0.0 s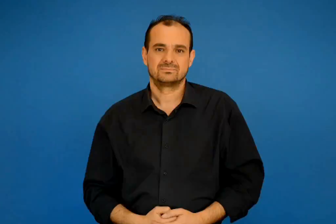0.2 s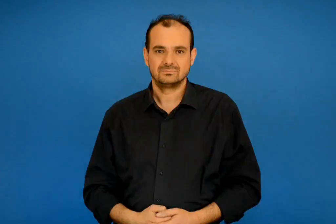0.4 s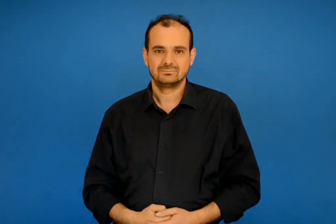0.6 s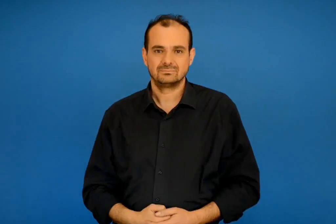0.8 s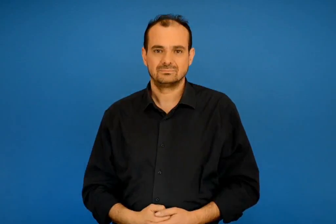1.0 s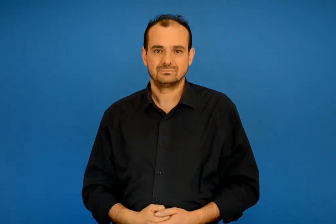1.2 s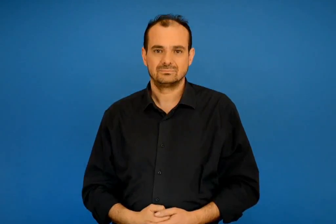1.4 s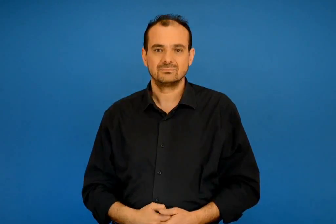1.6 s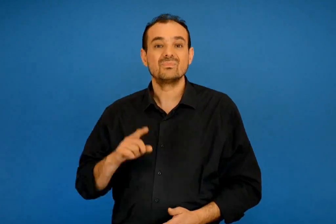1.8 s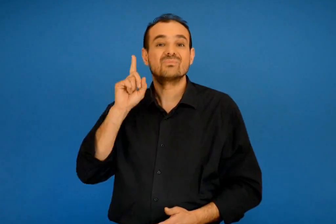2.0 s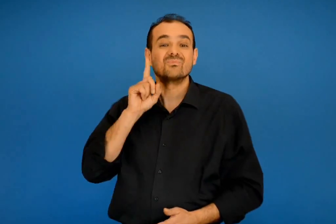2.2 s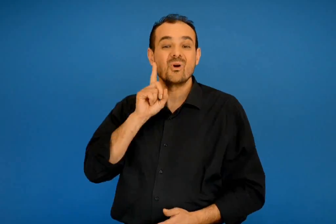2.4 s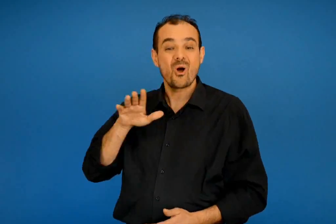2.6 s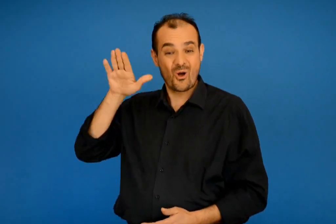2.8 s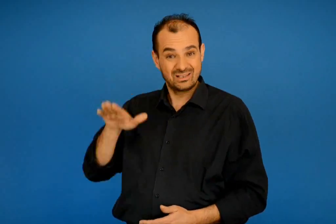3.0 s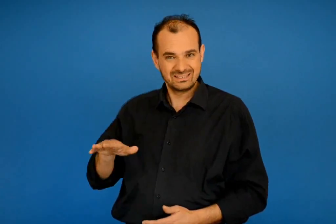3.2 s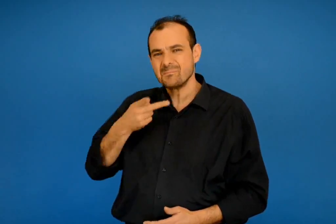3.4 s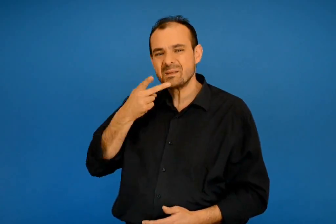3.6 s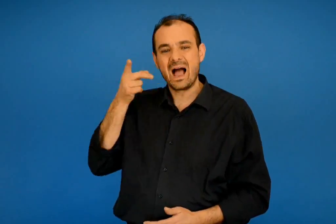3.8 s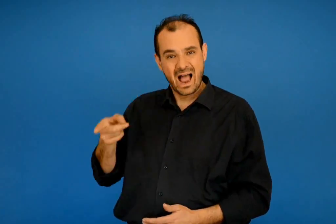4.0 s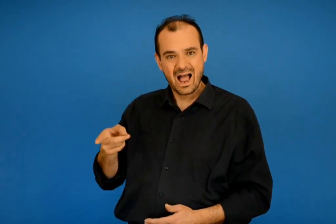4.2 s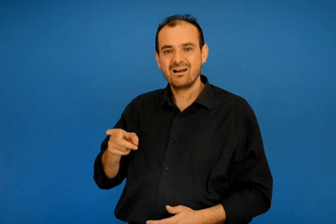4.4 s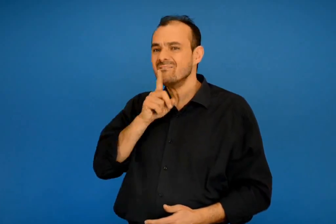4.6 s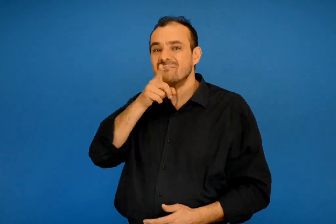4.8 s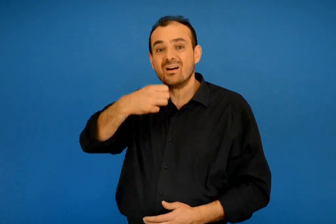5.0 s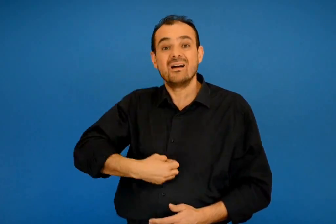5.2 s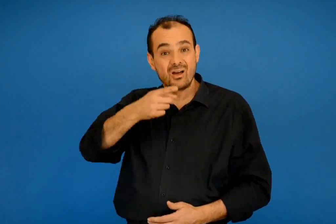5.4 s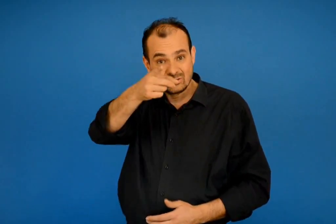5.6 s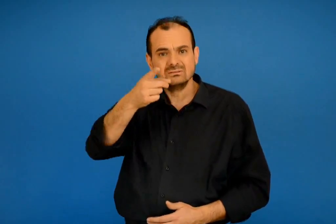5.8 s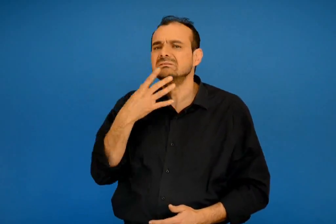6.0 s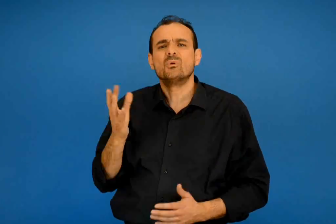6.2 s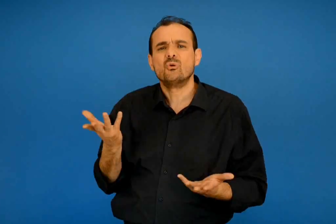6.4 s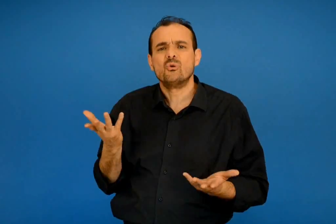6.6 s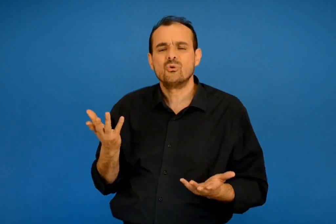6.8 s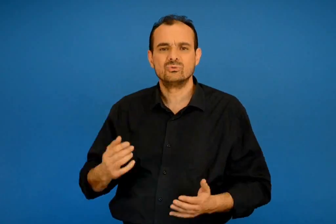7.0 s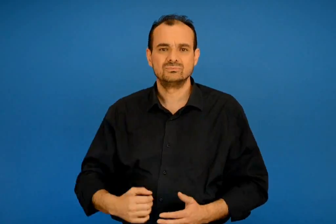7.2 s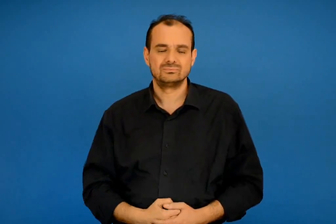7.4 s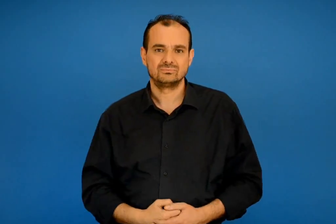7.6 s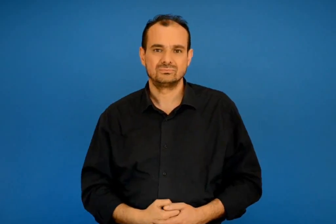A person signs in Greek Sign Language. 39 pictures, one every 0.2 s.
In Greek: ένιωσες πότε όπως η μαργαρίτα του ποιήματος και για ποιον λόγο ;
